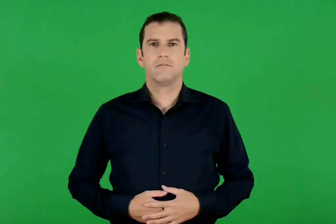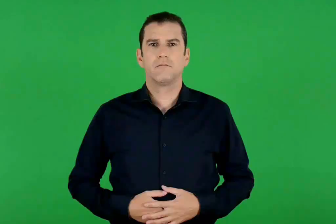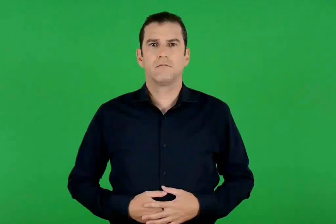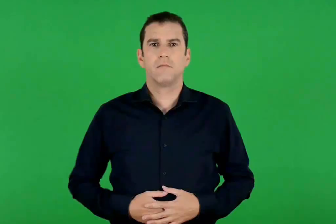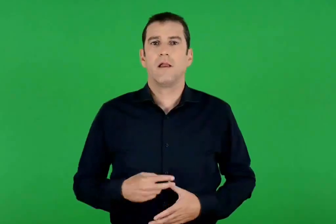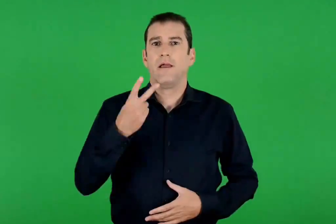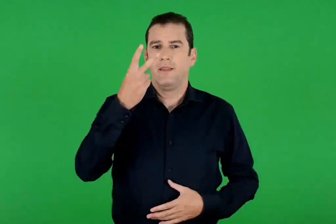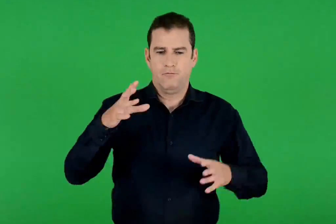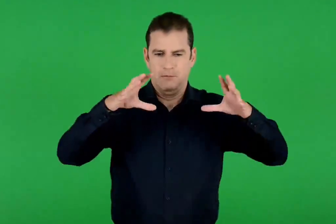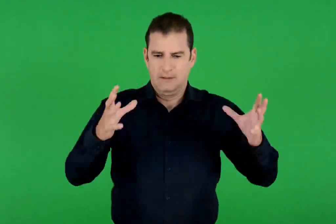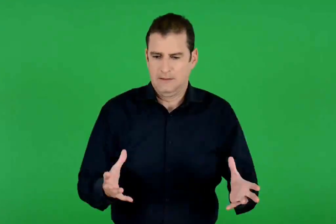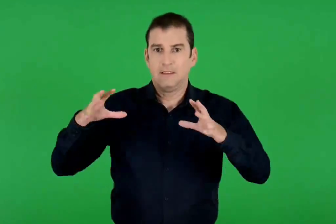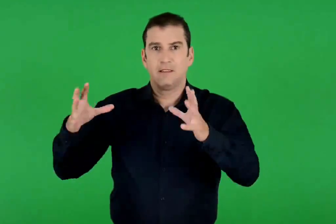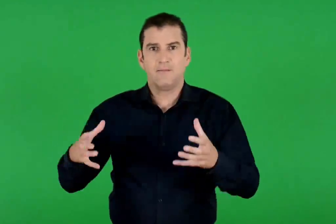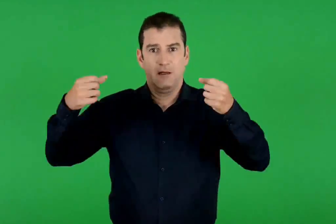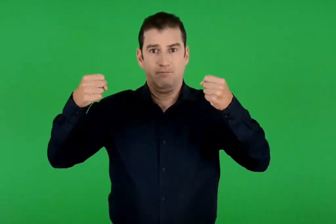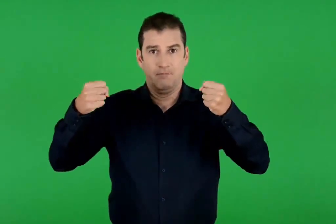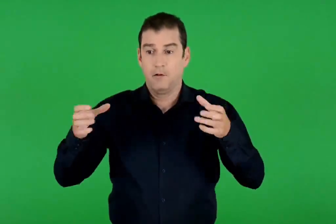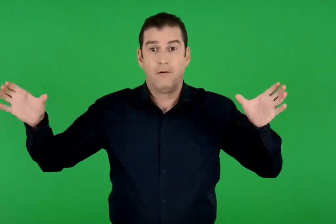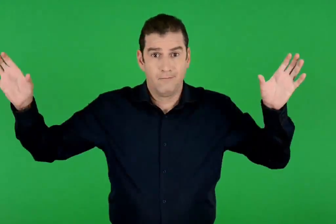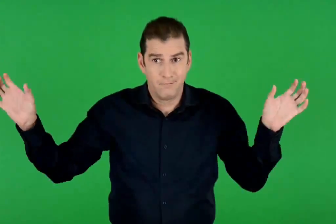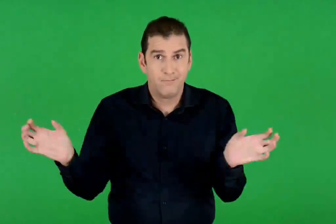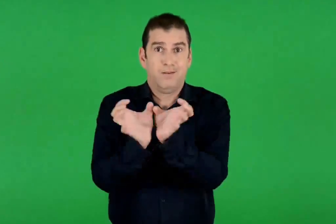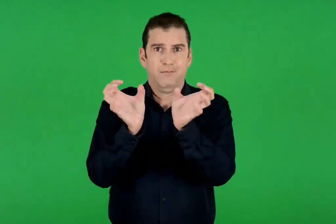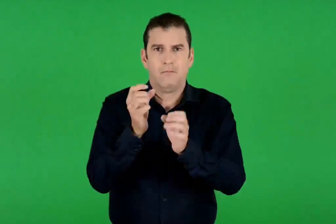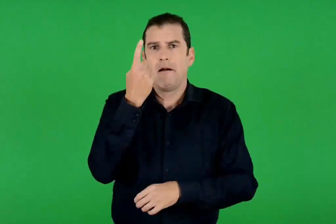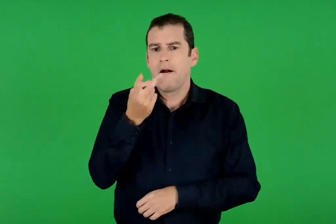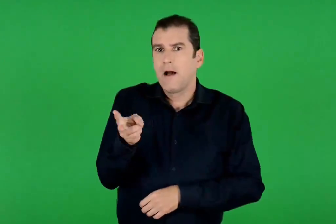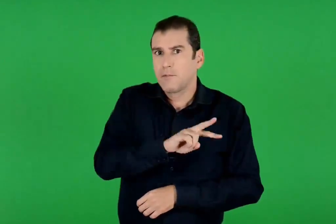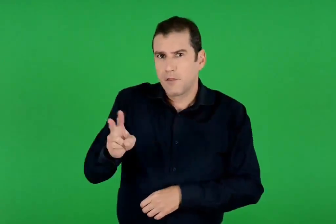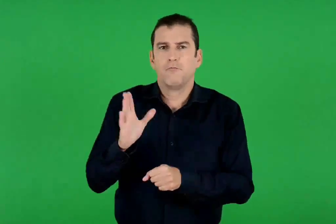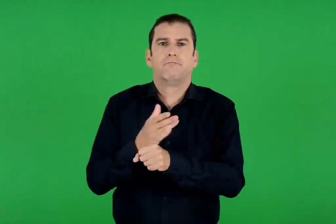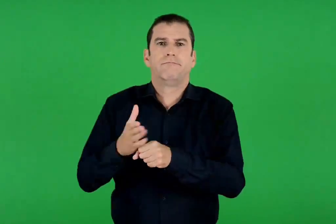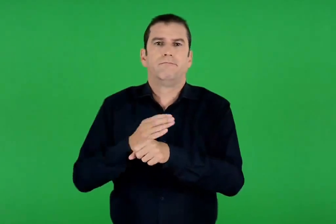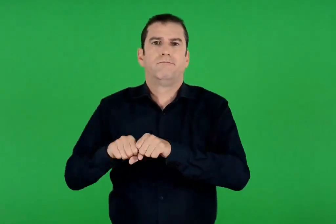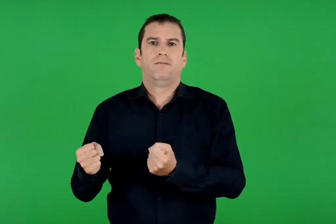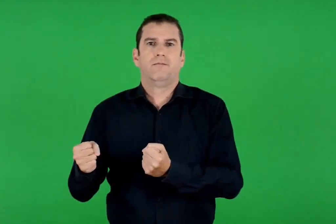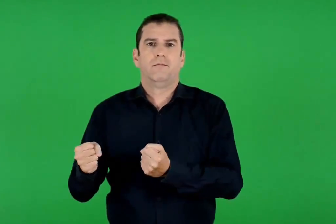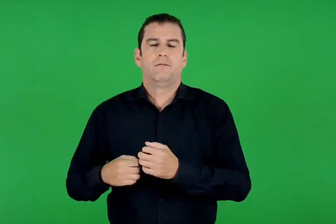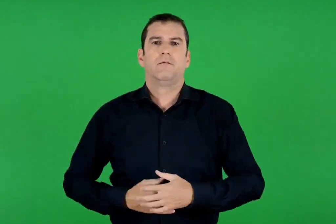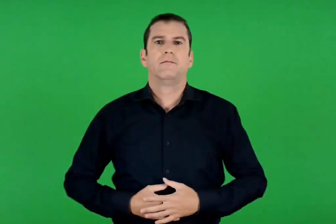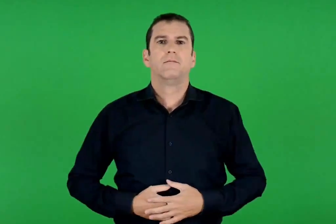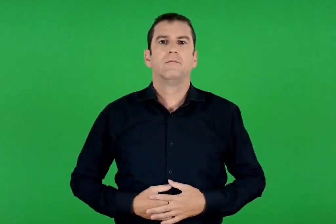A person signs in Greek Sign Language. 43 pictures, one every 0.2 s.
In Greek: όταν χτυπιούνται δυο σταμνιά , το ένα από τα δυο θα σπάσει
